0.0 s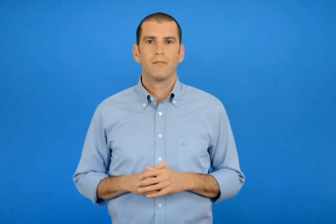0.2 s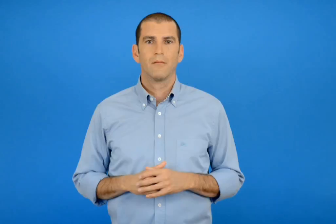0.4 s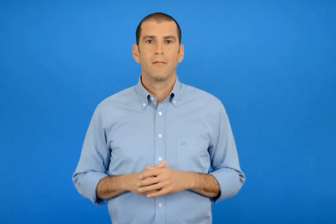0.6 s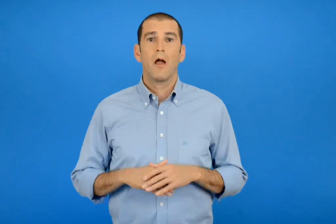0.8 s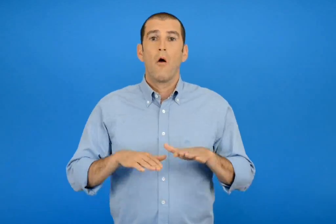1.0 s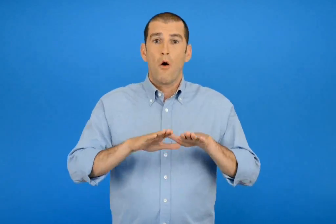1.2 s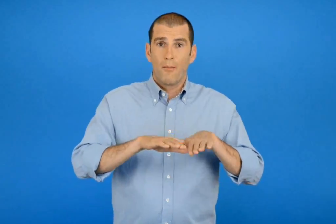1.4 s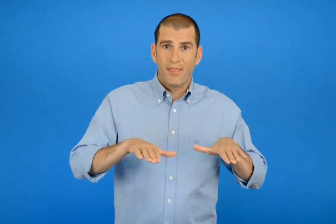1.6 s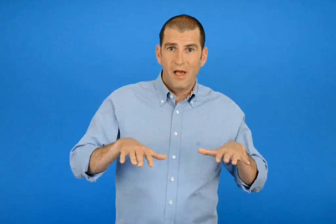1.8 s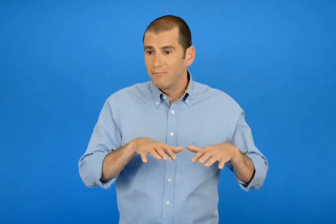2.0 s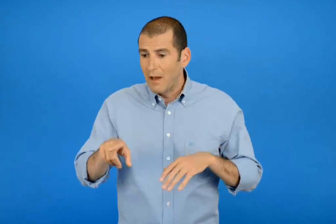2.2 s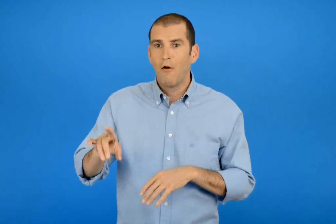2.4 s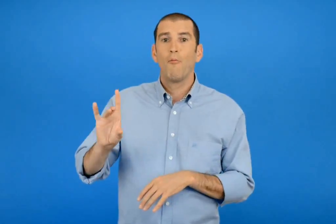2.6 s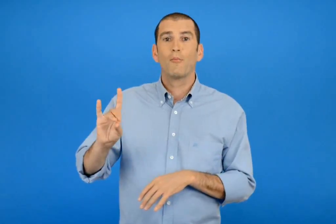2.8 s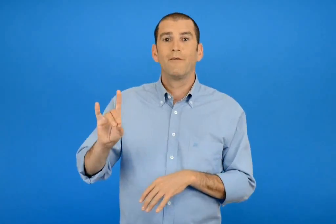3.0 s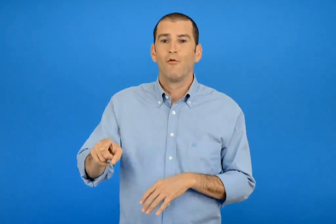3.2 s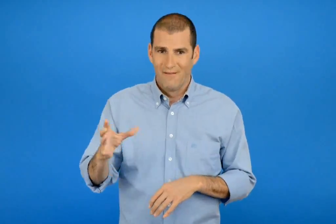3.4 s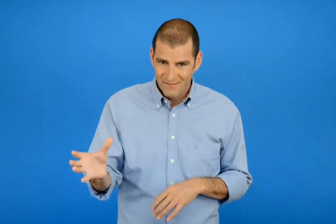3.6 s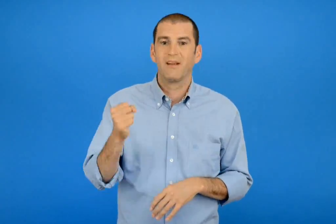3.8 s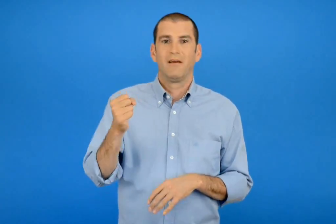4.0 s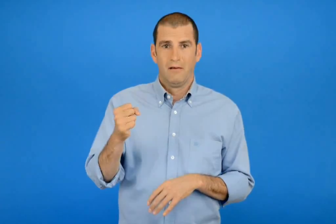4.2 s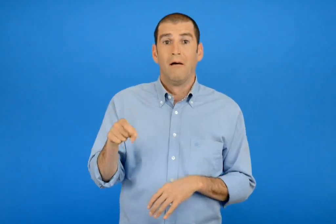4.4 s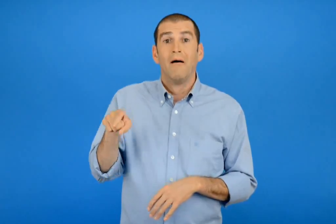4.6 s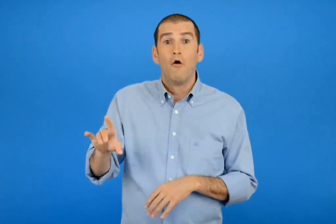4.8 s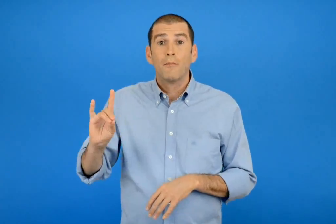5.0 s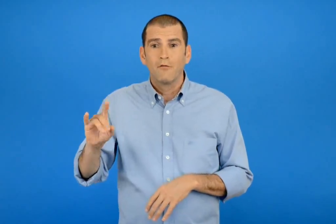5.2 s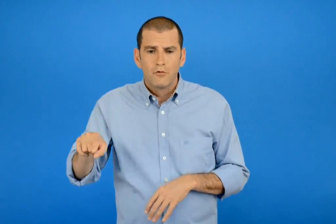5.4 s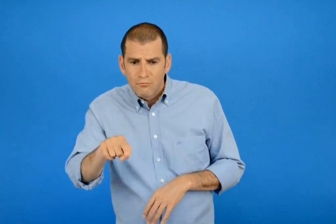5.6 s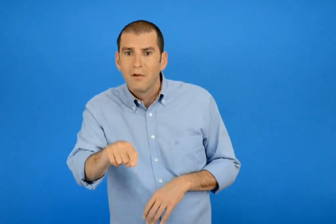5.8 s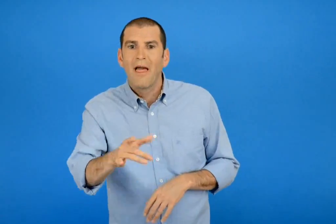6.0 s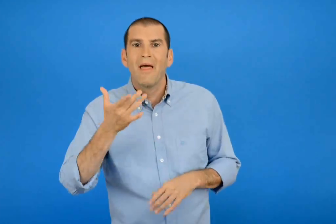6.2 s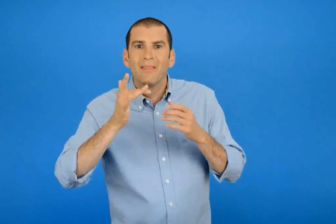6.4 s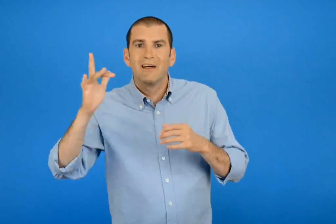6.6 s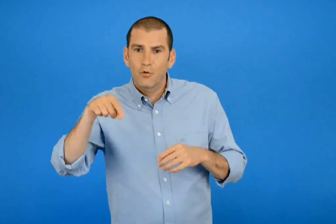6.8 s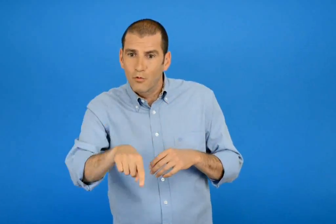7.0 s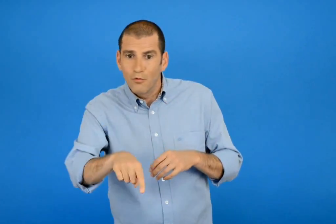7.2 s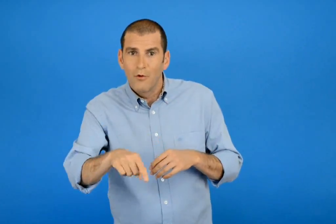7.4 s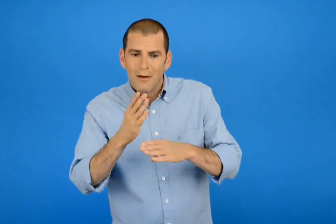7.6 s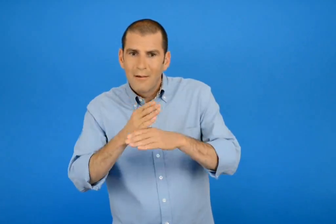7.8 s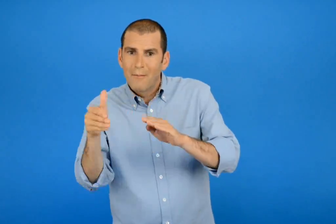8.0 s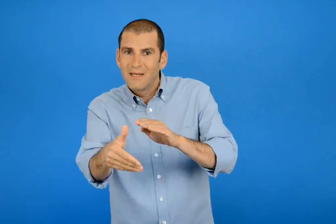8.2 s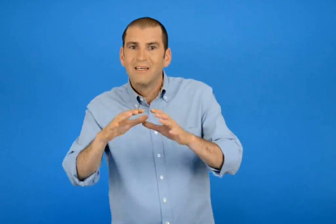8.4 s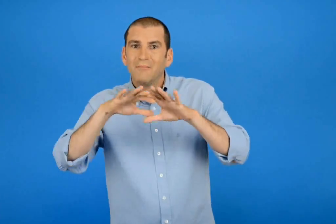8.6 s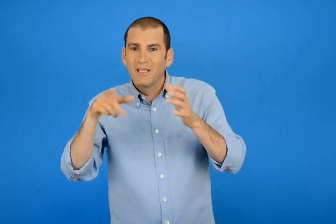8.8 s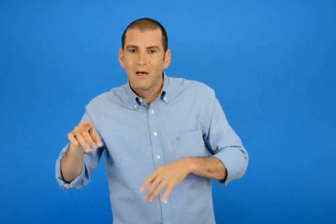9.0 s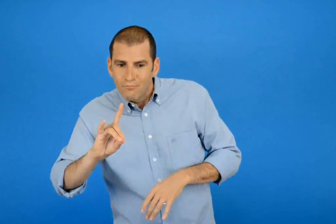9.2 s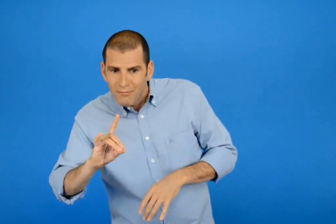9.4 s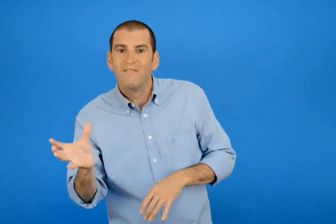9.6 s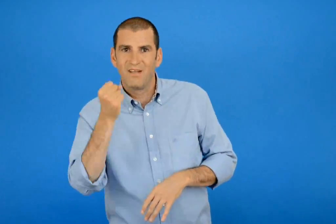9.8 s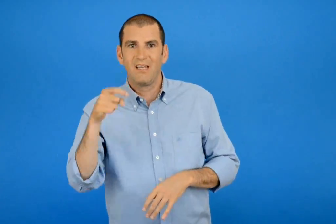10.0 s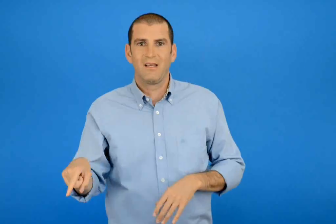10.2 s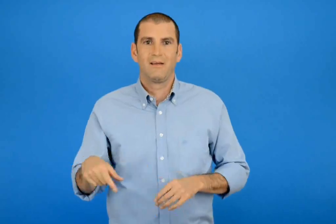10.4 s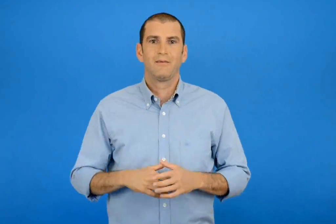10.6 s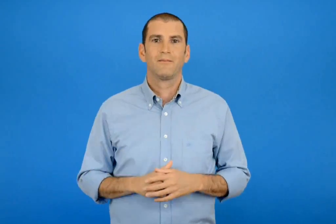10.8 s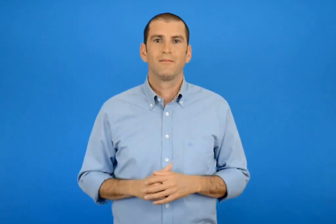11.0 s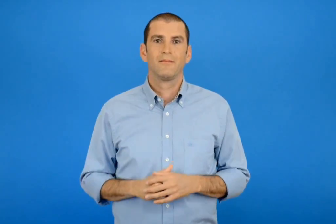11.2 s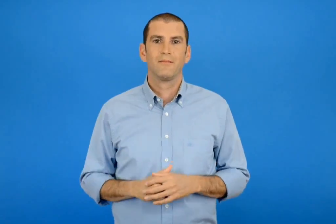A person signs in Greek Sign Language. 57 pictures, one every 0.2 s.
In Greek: τα παιδιά βρήκαν το μολυβιος κι αυτός είχε βρει τον θησαυρό που κρυβόταν στη σπηλιά
